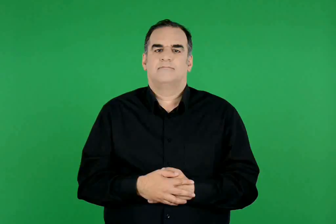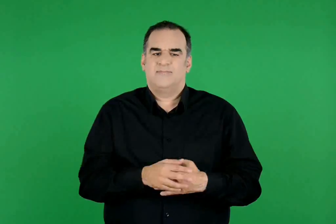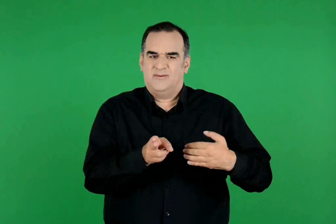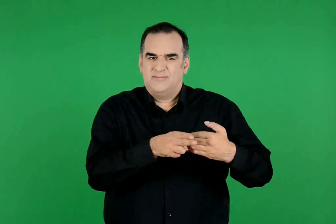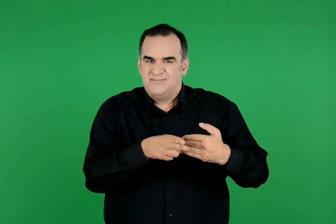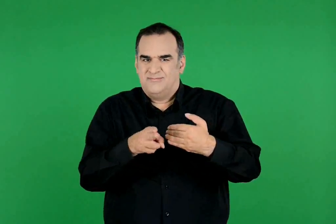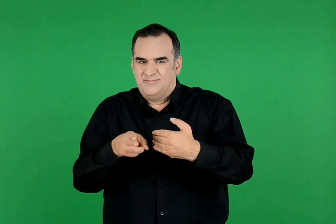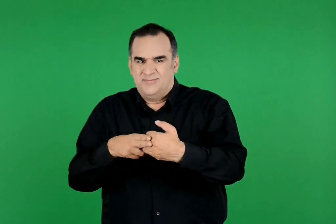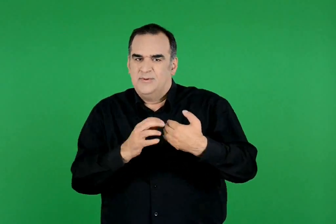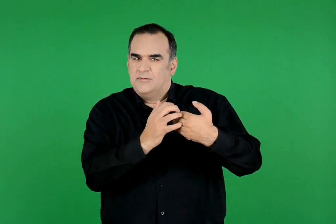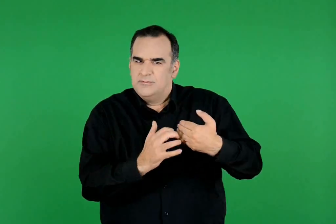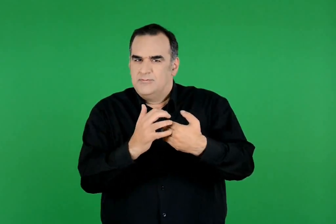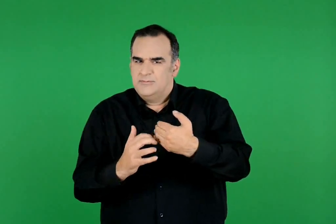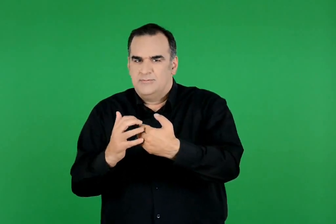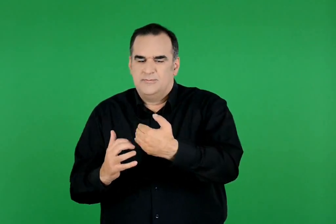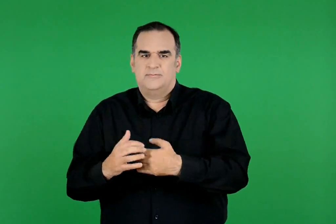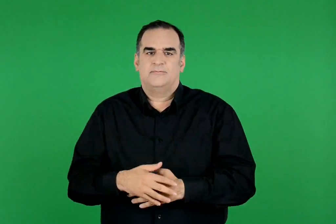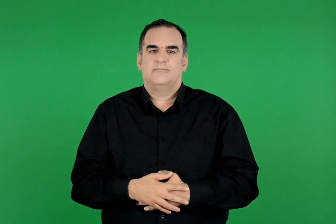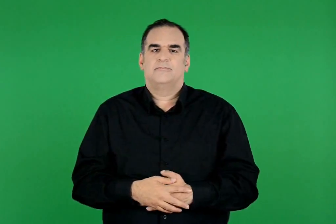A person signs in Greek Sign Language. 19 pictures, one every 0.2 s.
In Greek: ετικέτες
